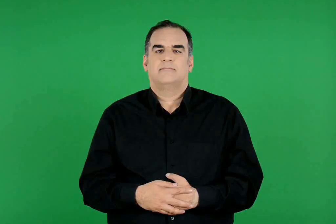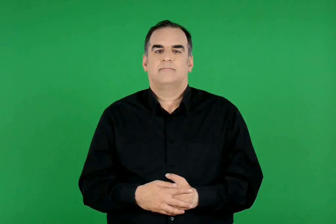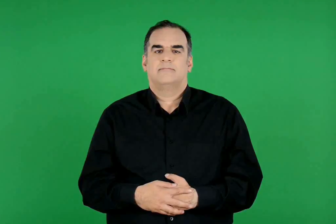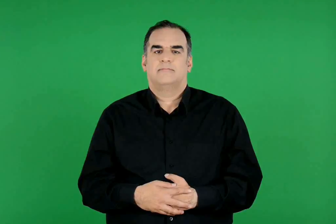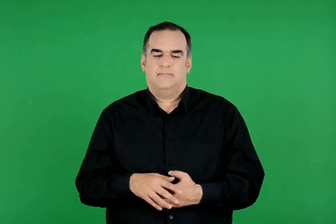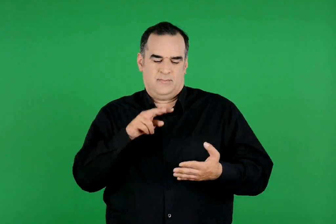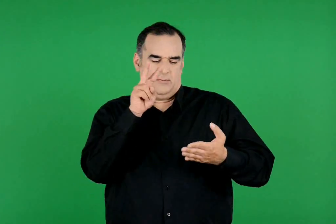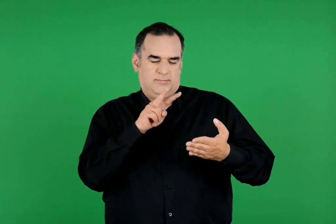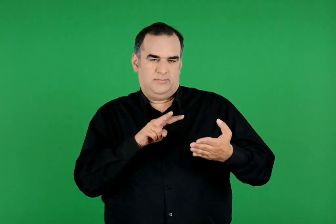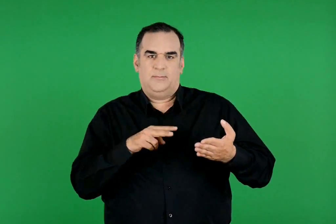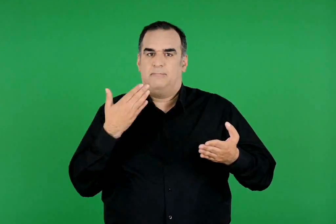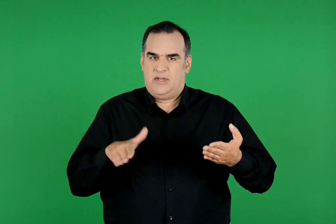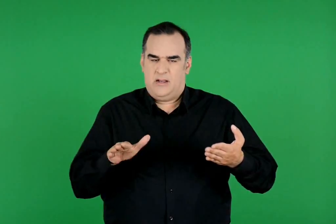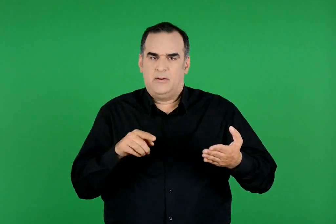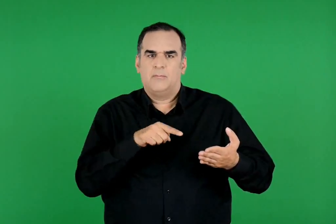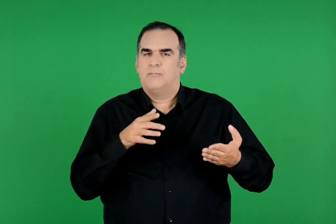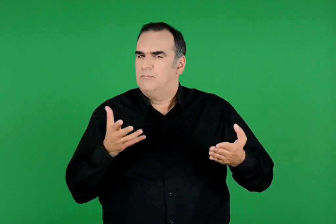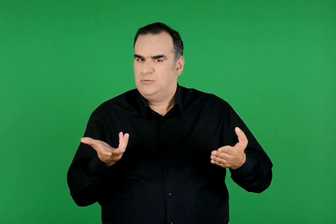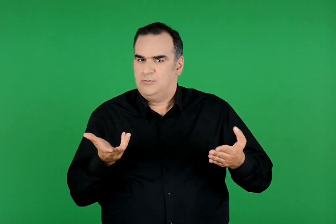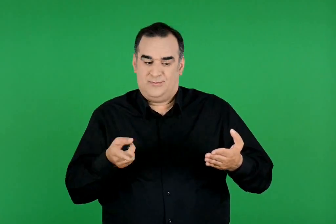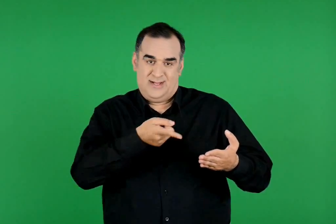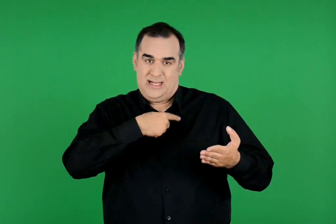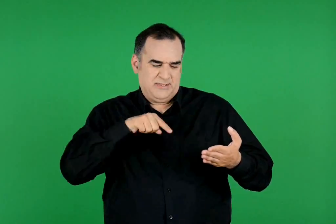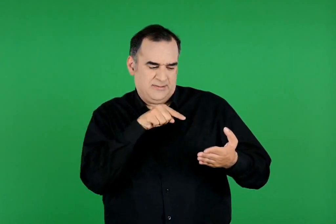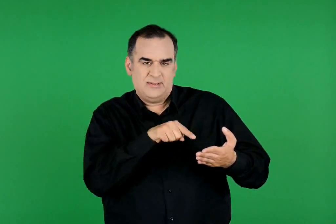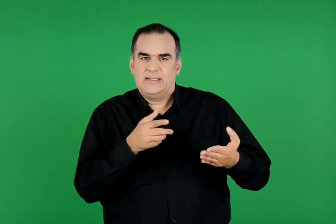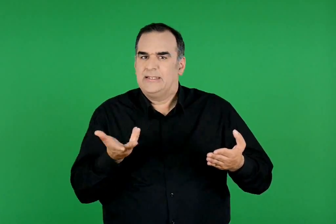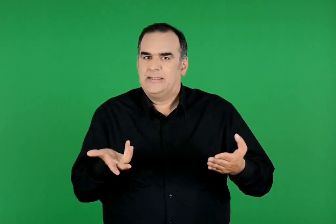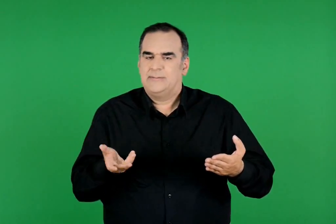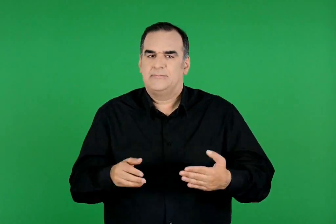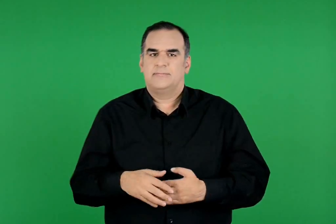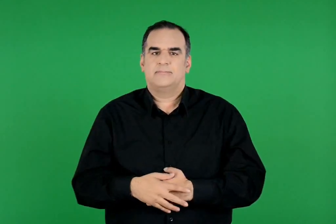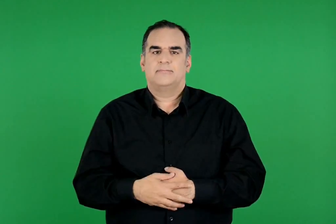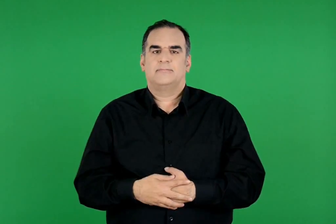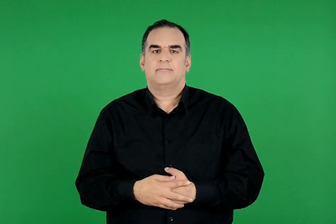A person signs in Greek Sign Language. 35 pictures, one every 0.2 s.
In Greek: πώς έγινε η μελέτη μας ; τι κάναμε ;
